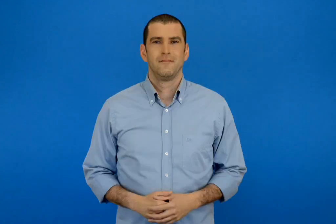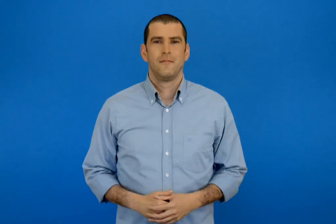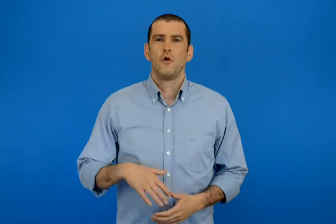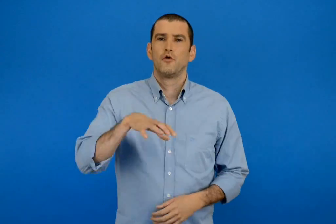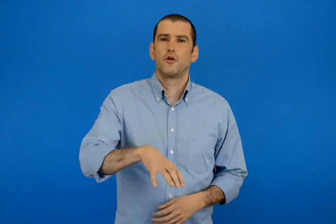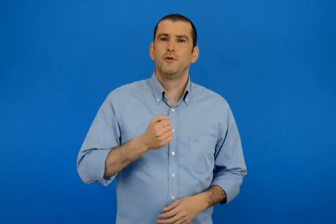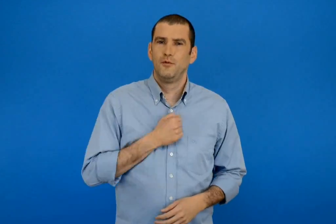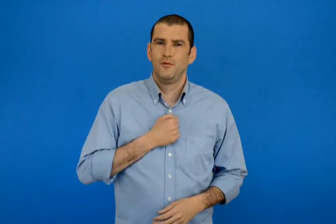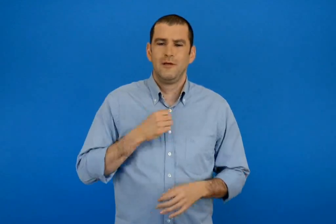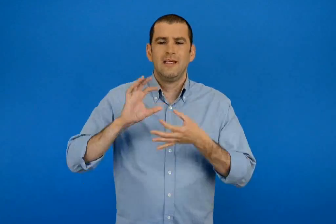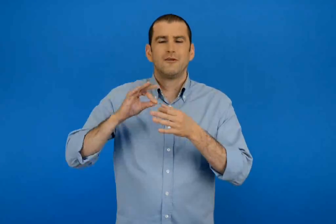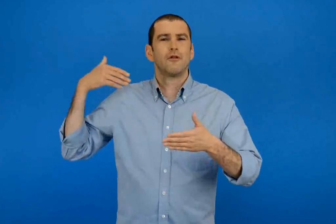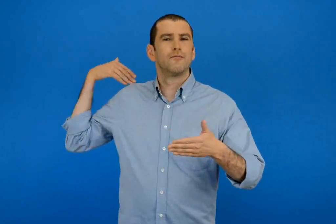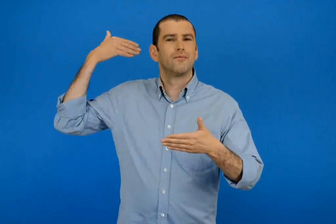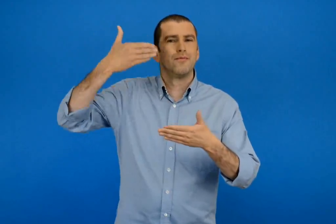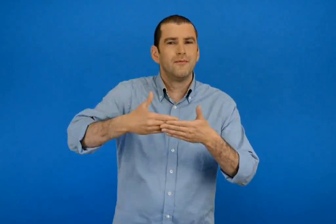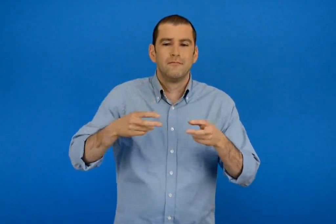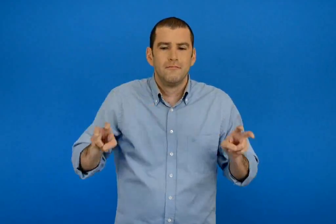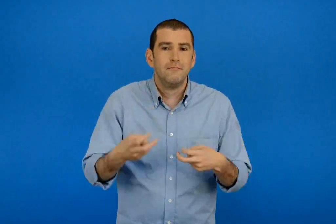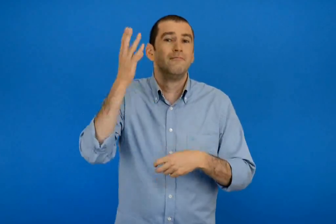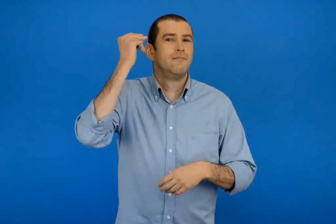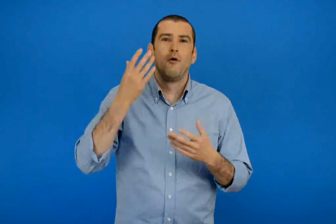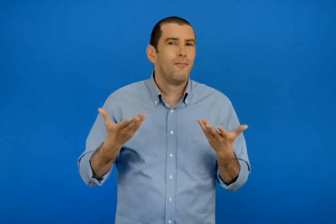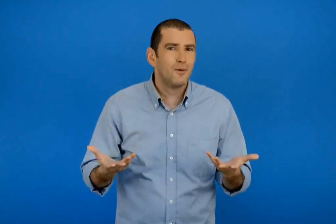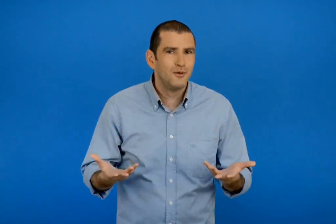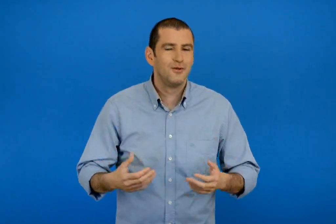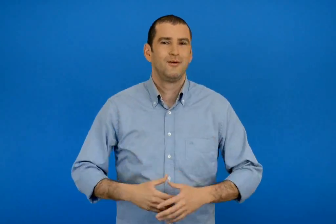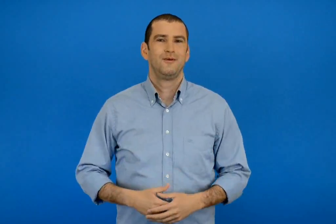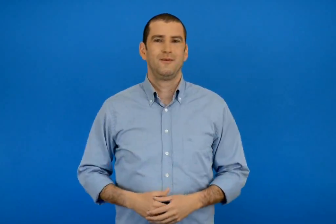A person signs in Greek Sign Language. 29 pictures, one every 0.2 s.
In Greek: πως ανακαλύπτω την ιστορία του τόπου μου?
